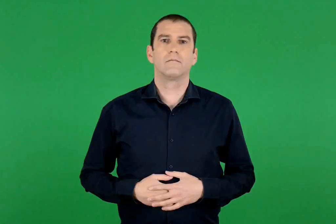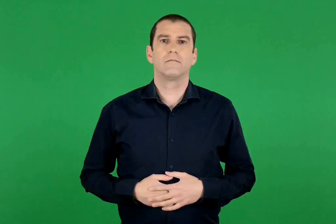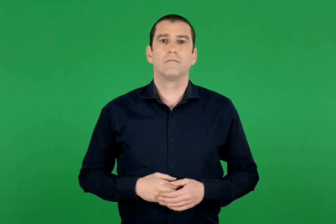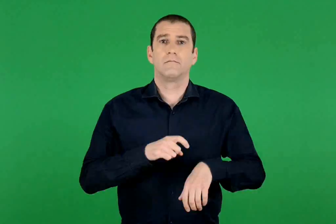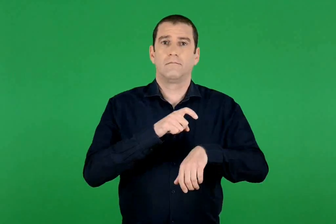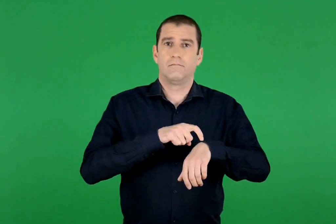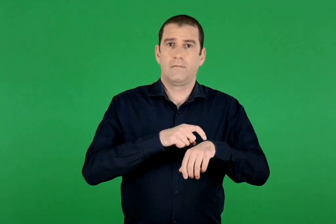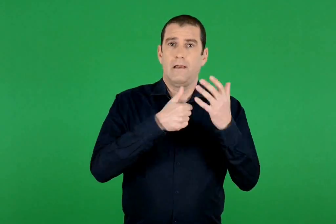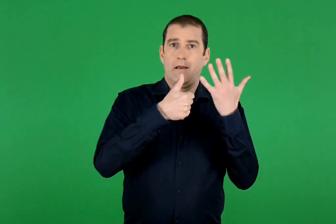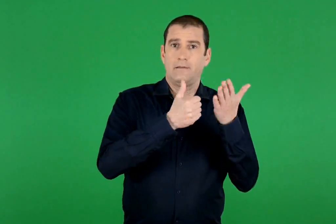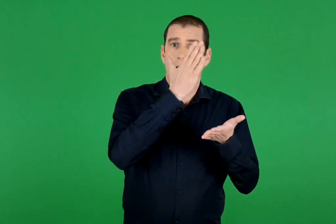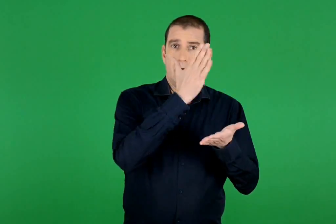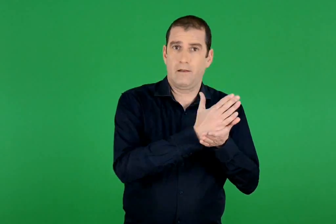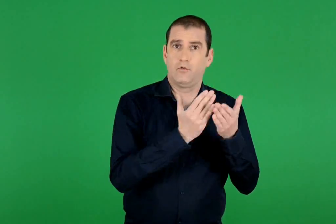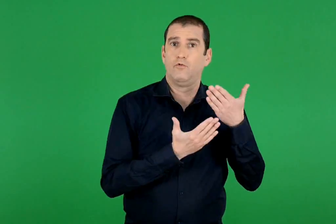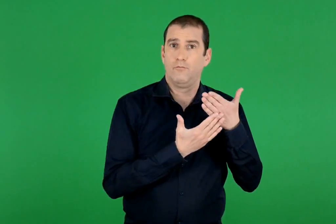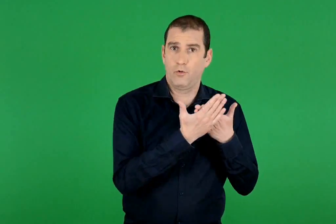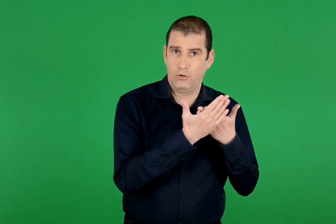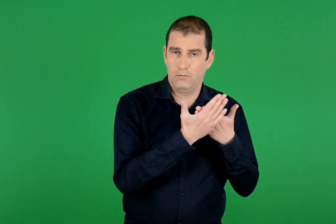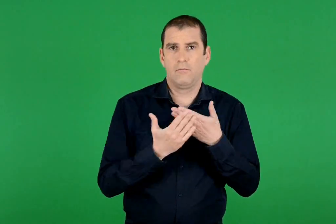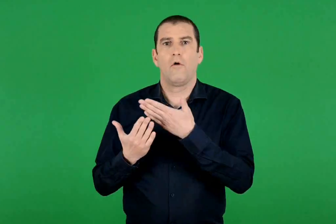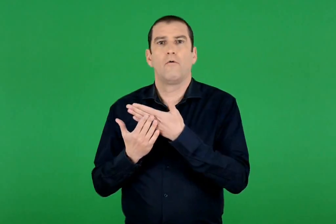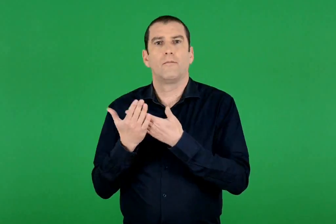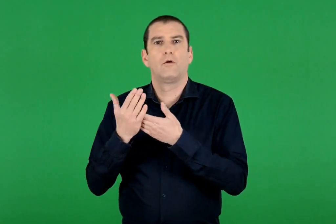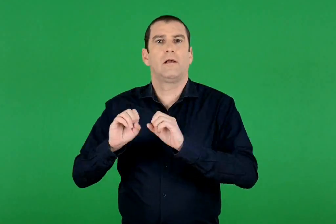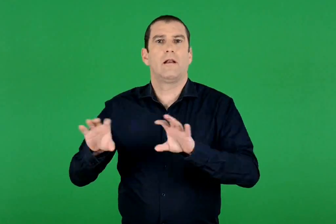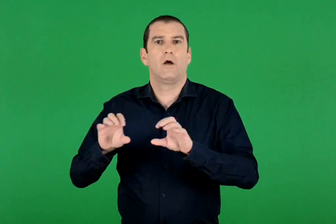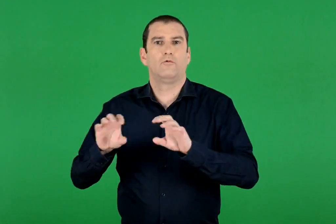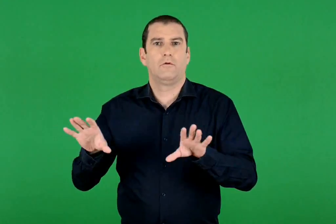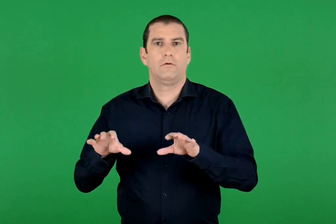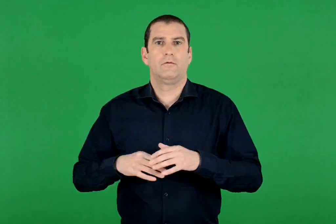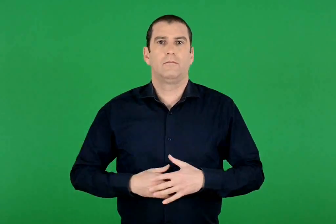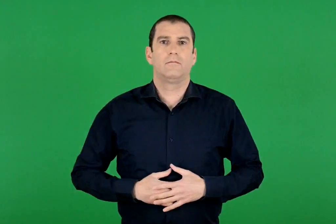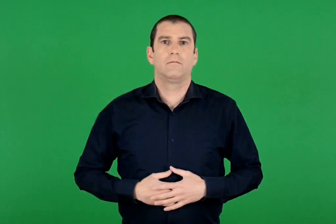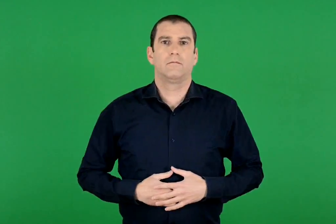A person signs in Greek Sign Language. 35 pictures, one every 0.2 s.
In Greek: 06 00 πρωινή ενημέρωση
